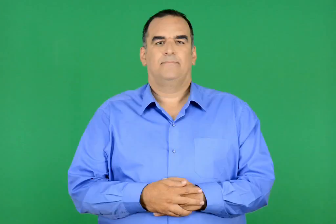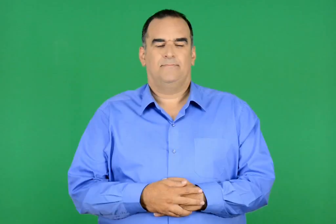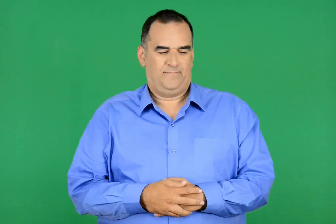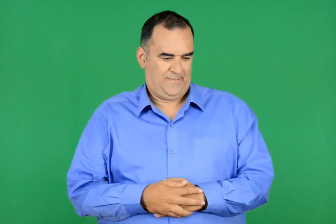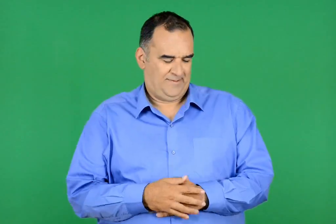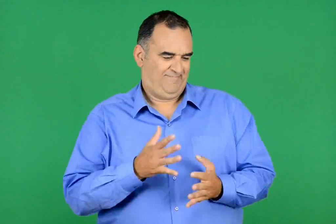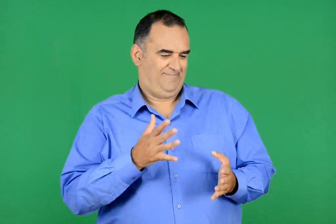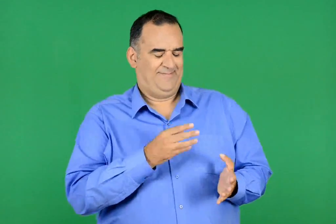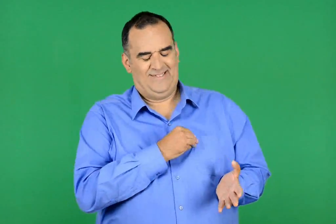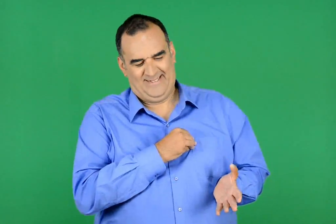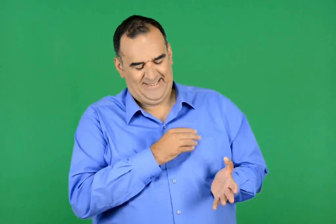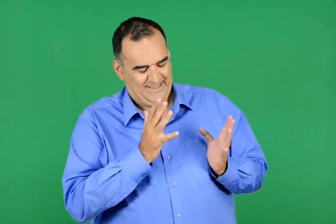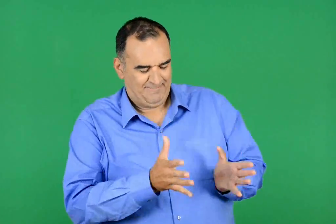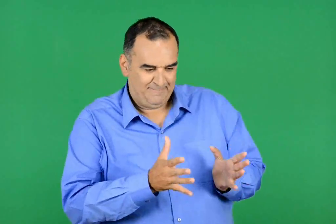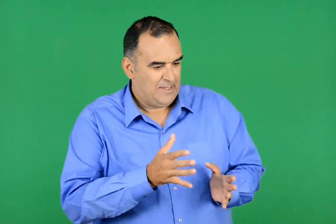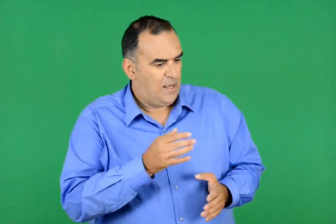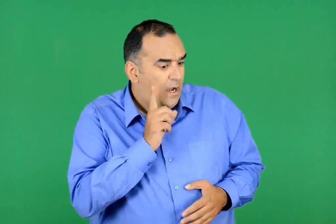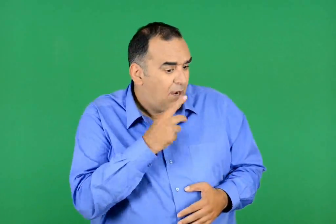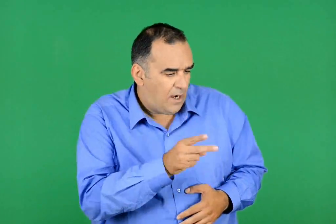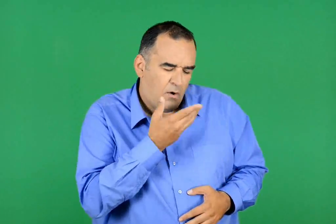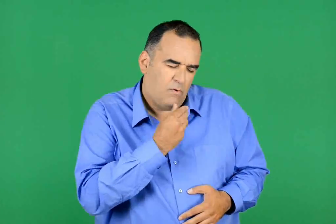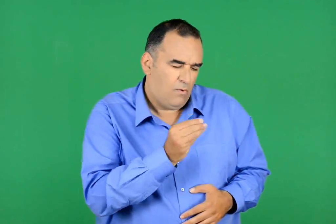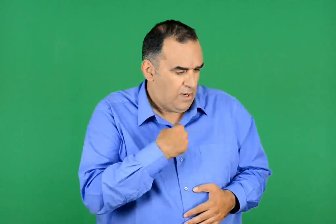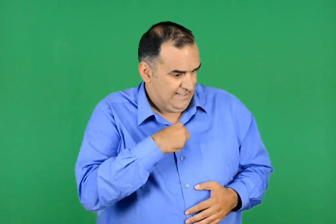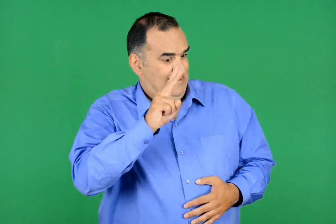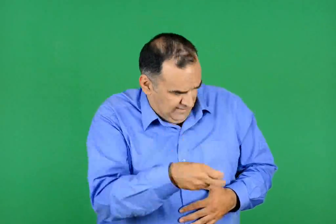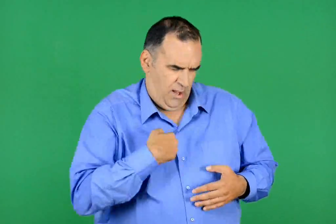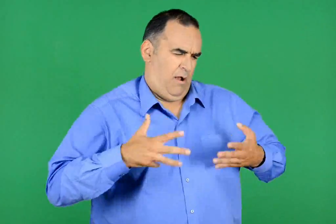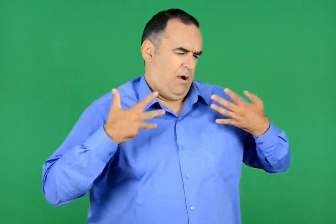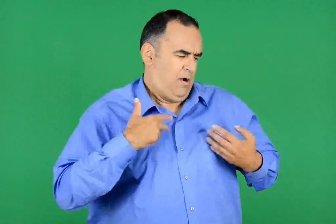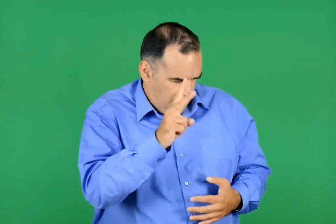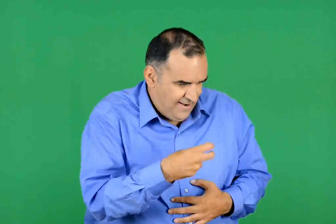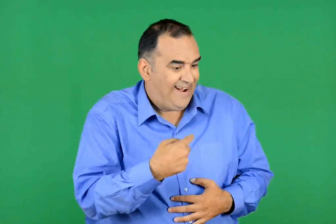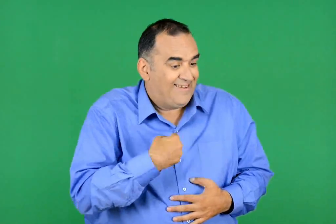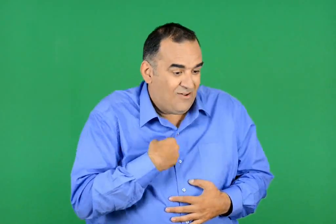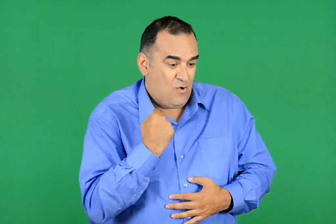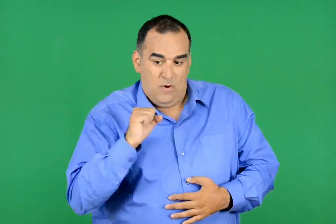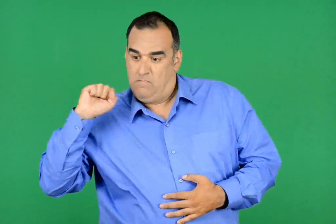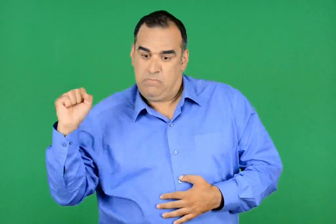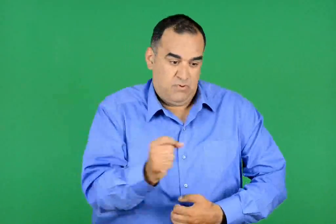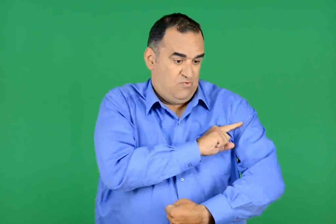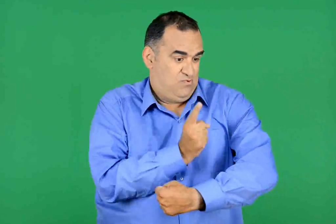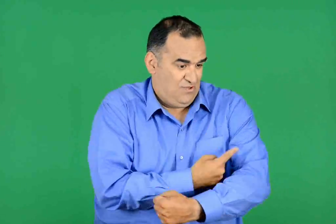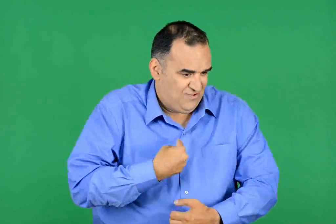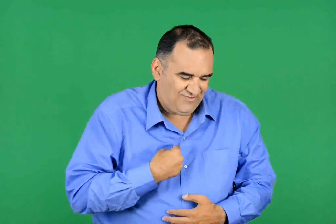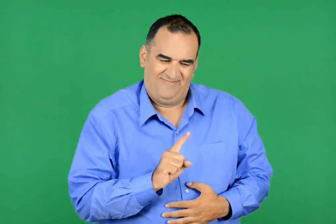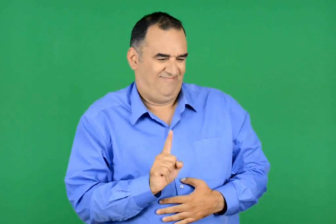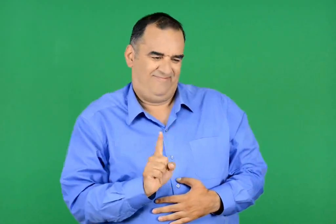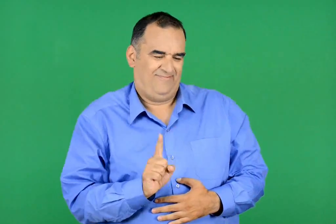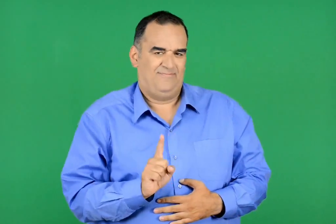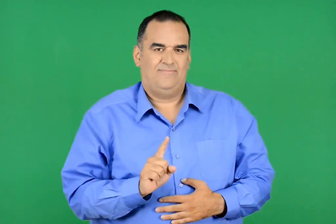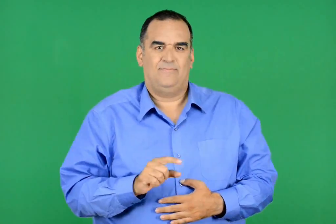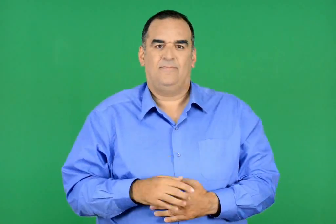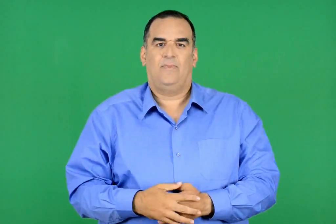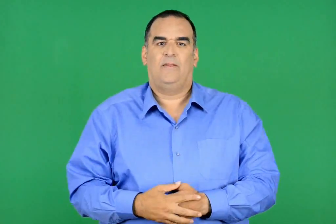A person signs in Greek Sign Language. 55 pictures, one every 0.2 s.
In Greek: μετά χαράς , καημένε ποντικέ , θα την έπαιρνα την όμορφη σου τη θυγατέρα , µα δεν είμαι εγώ , όπως µε θαρρείς , δυνατός
